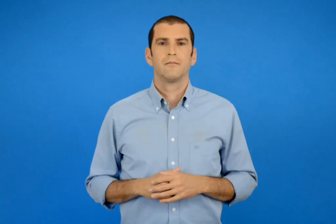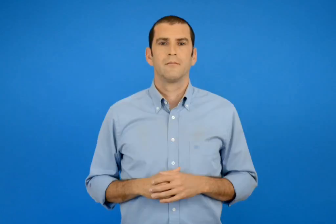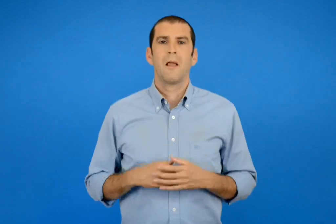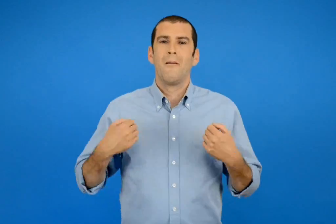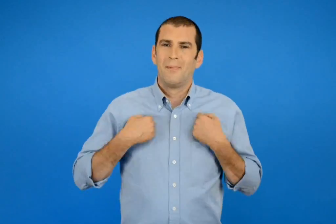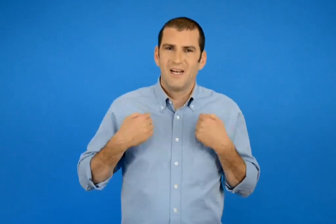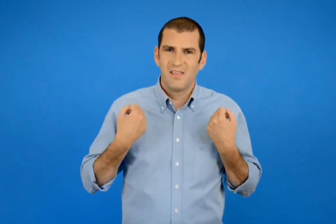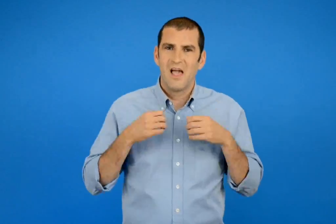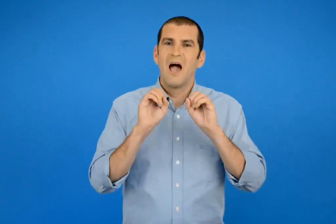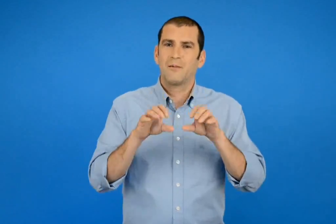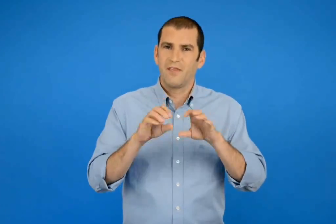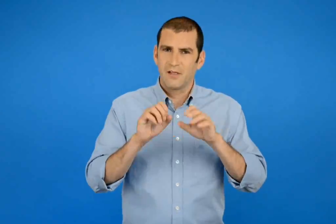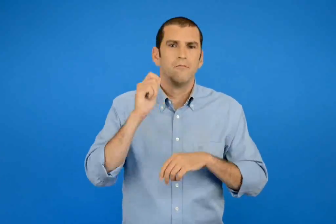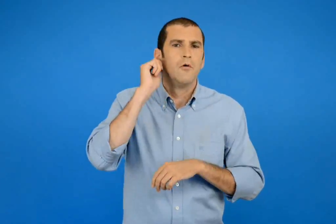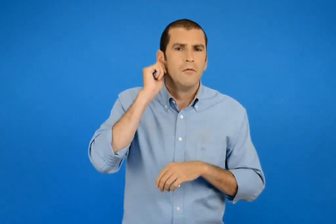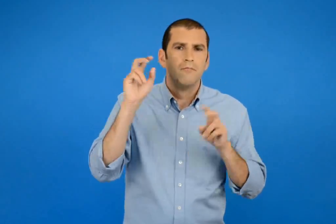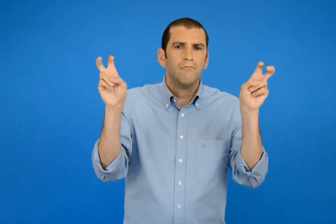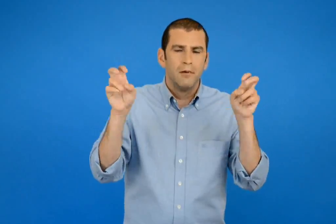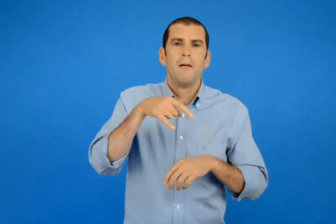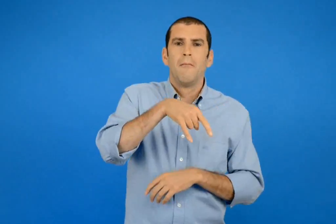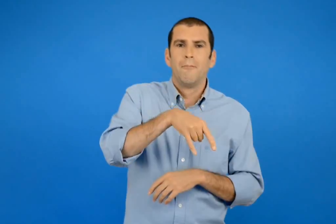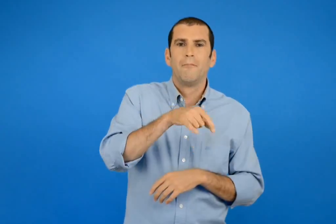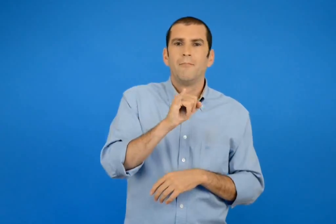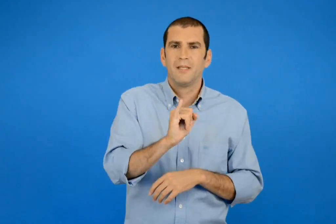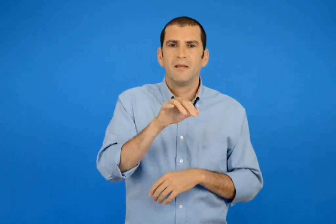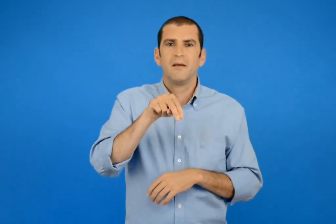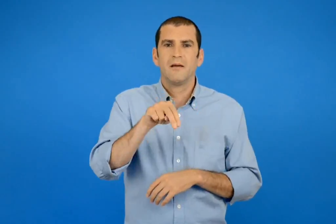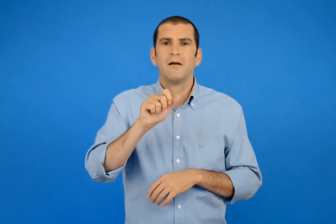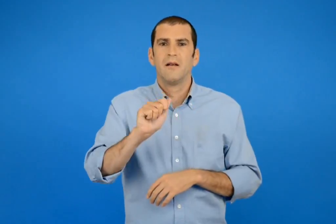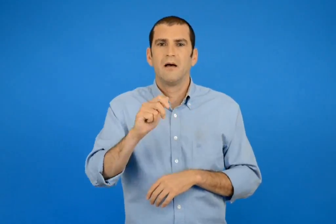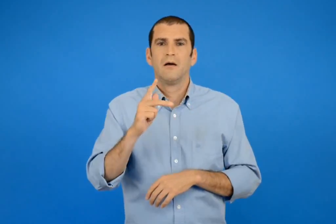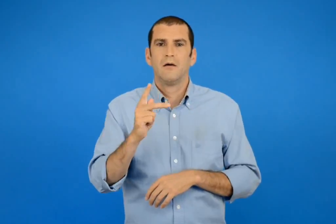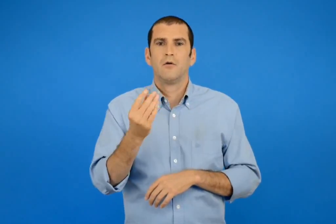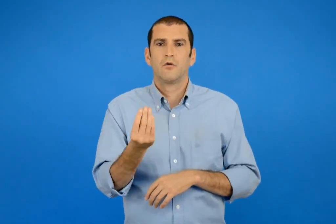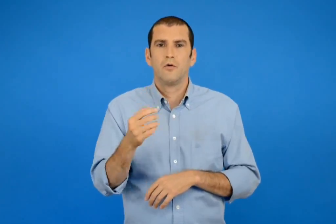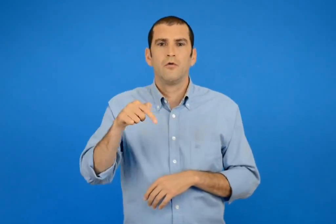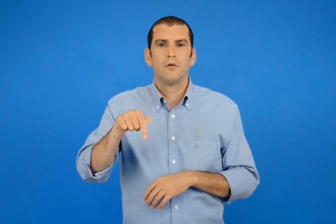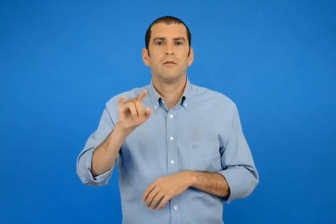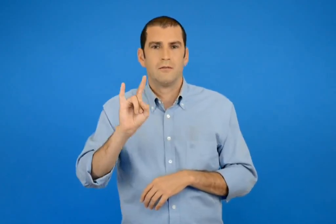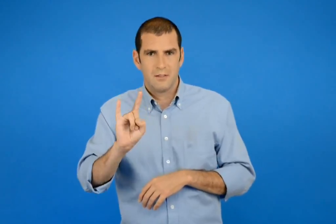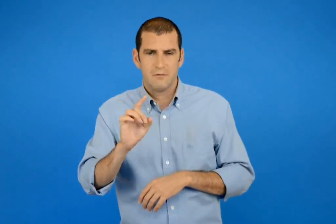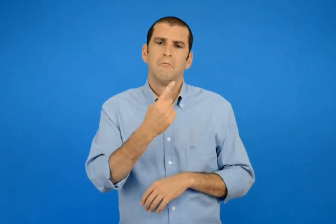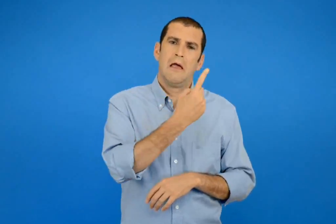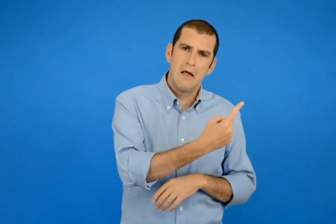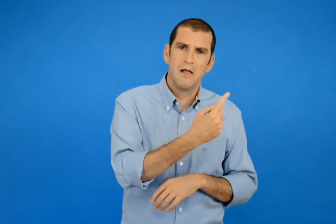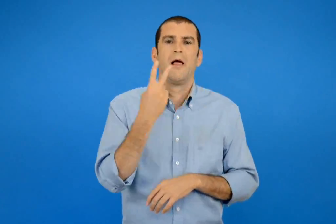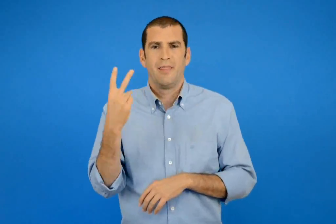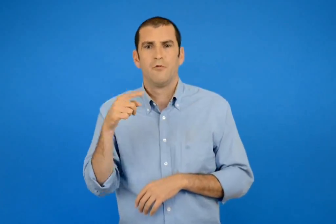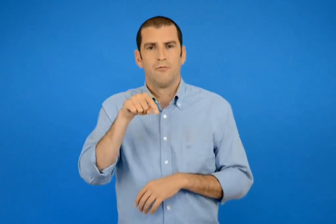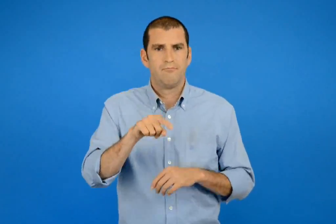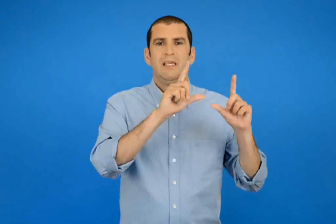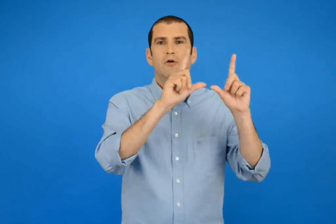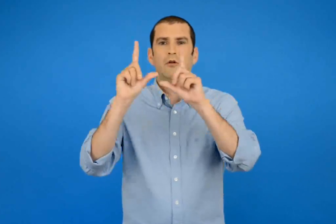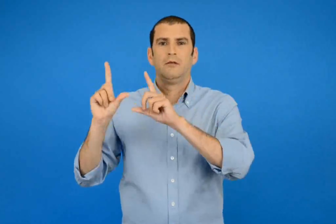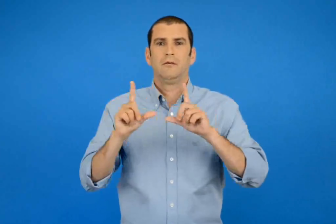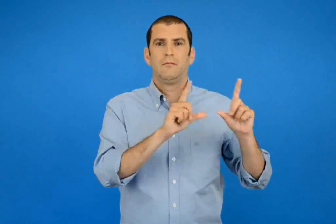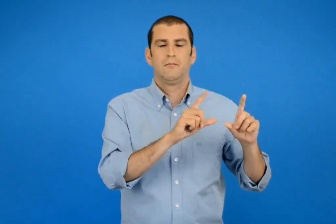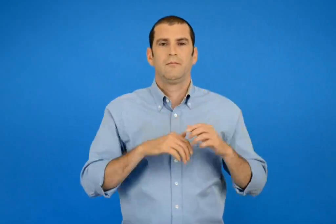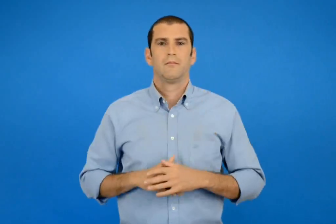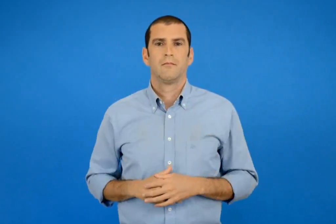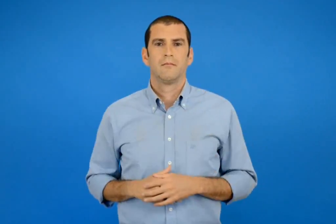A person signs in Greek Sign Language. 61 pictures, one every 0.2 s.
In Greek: εικόνες από τα εκπαιδευτικά παιχνίδια πινακωτή 1 και πινακωτή 2
